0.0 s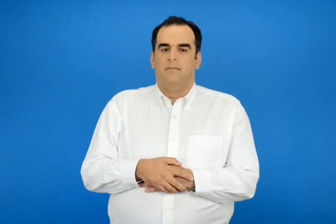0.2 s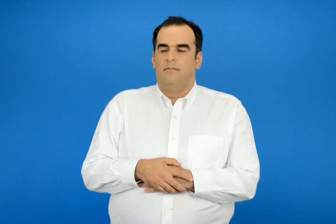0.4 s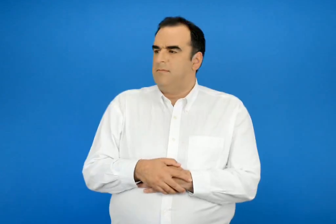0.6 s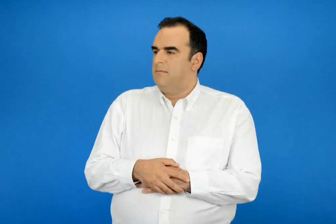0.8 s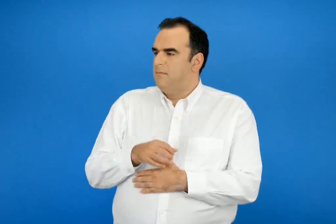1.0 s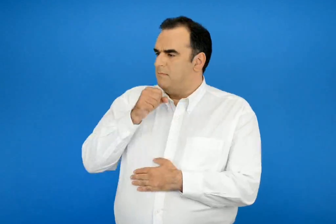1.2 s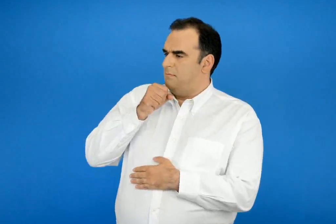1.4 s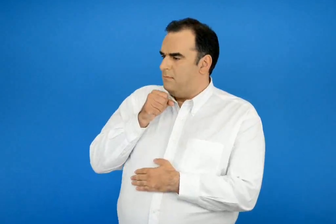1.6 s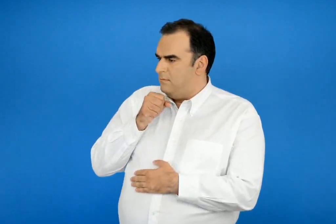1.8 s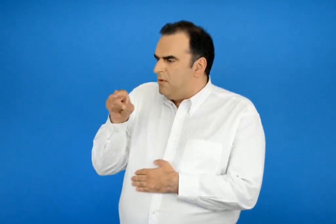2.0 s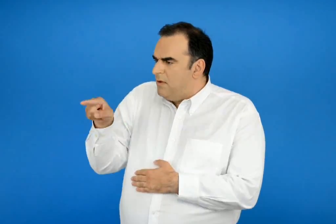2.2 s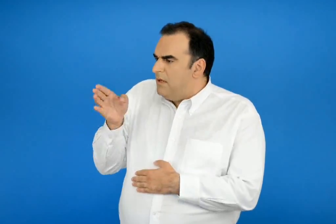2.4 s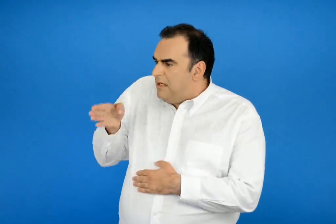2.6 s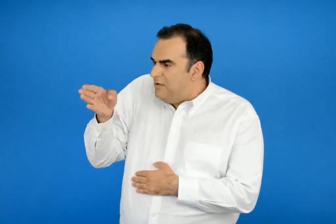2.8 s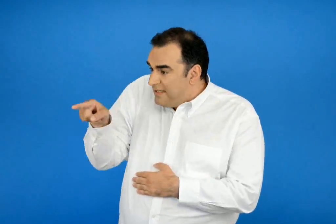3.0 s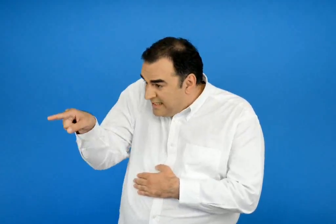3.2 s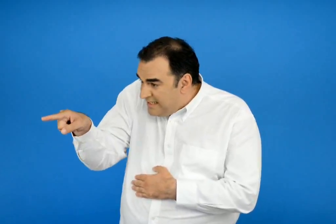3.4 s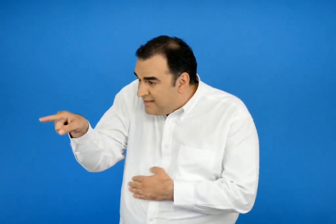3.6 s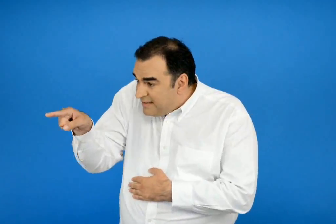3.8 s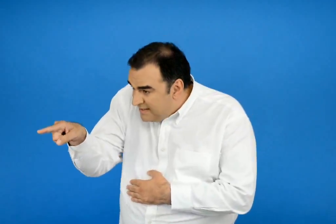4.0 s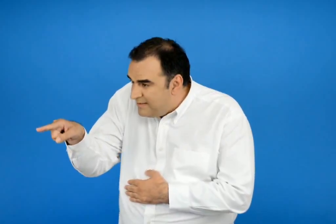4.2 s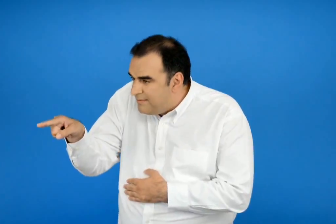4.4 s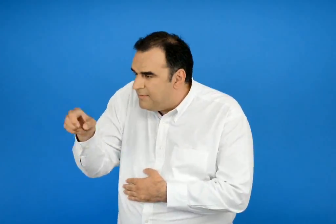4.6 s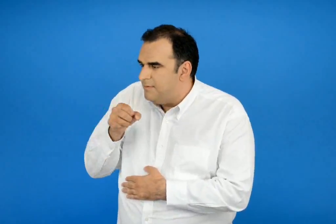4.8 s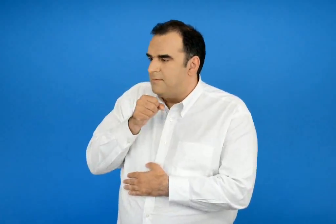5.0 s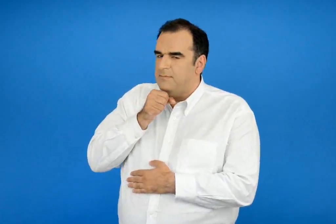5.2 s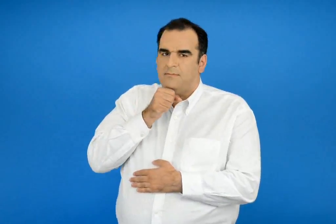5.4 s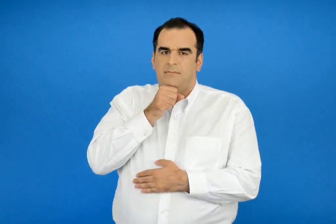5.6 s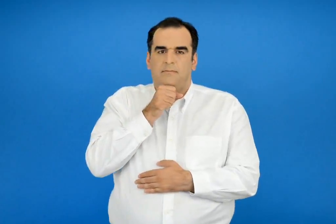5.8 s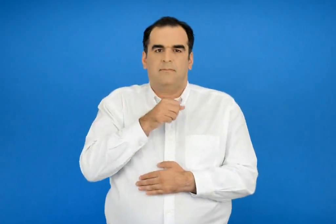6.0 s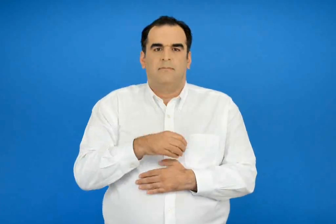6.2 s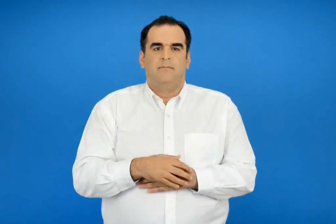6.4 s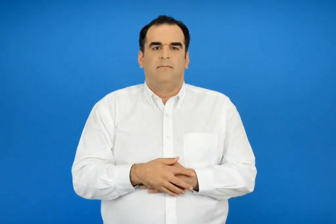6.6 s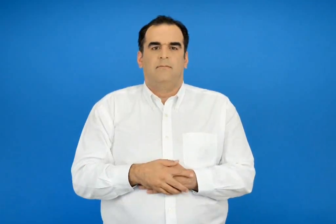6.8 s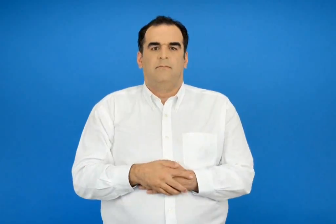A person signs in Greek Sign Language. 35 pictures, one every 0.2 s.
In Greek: καραγκιόζη εσύ είσαι ;
